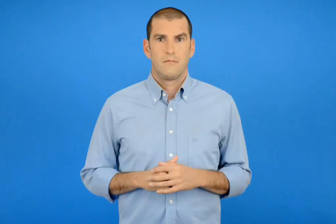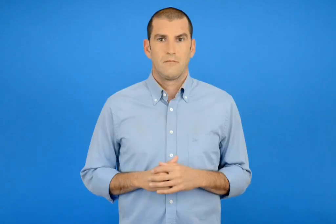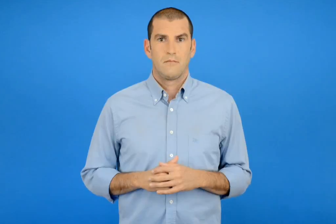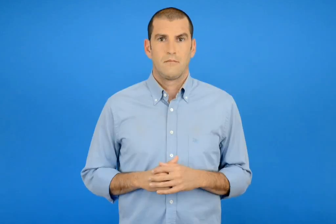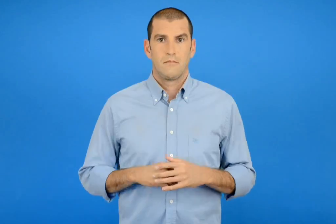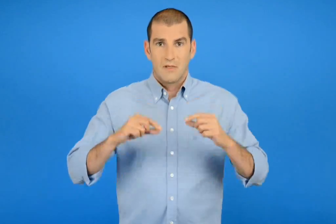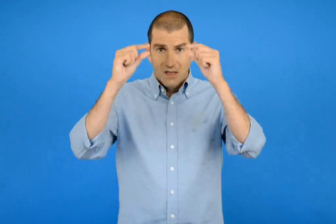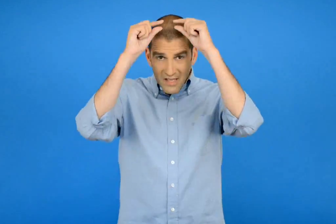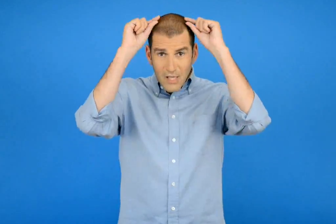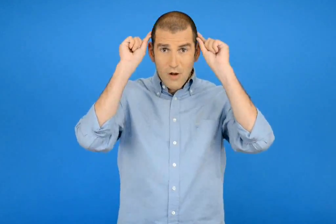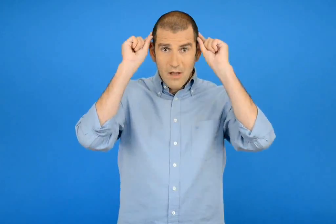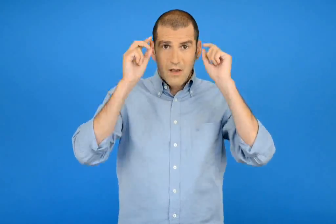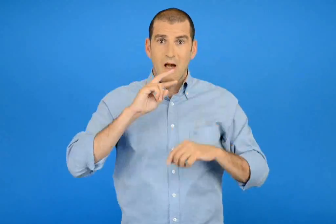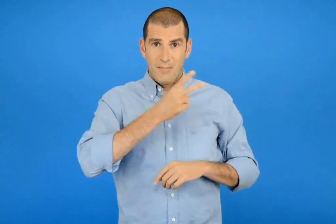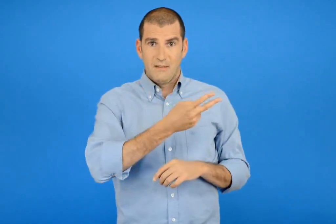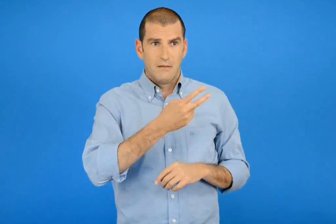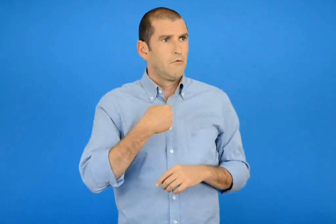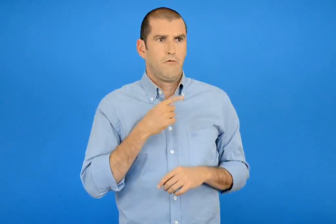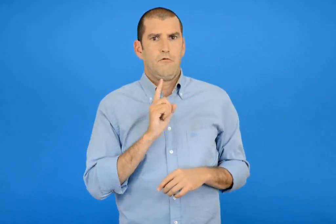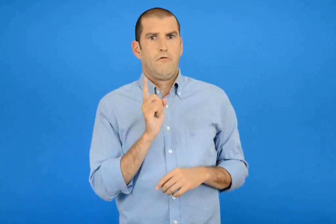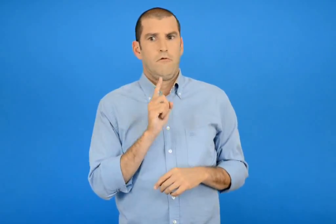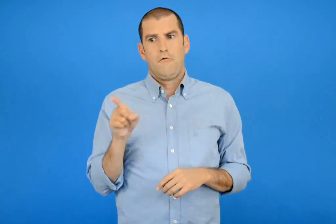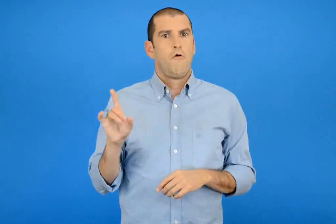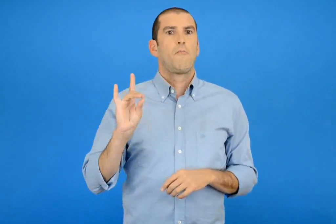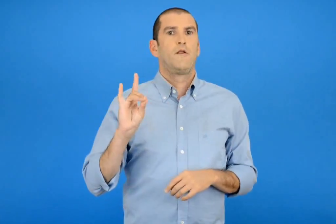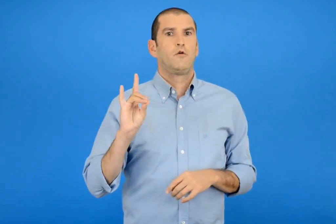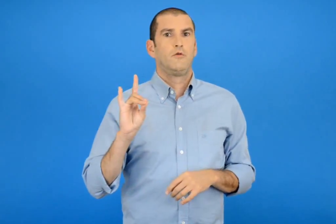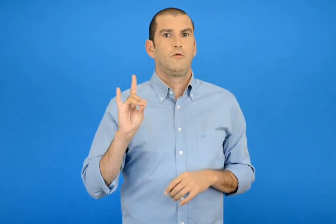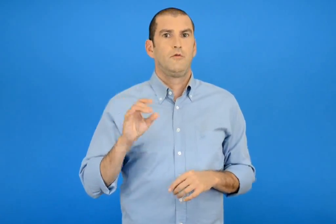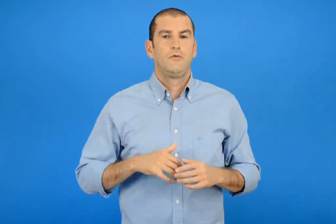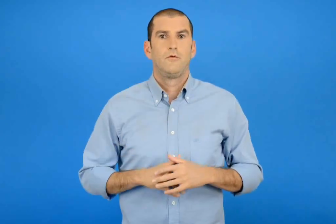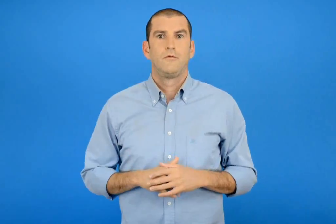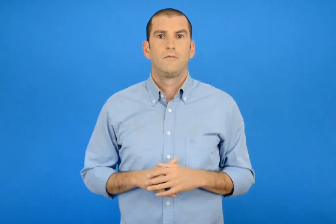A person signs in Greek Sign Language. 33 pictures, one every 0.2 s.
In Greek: όχι εγώ ο μολυβιος απάντησε η ιωάννα
